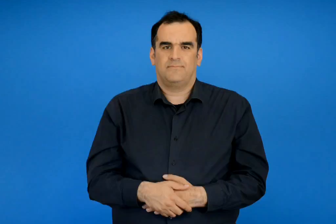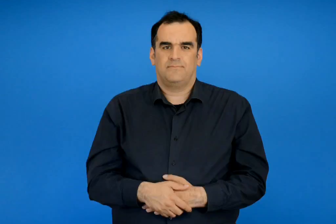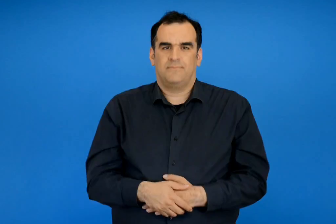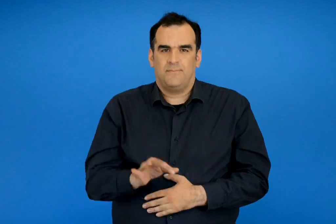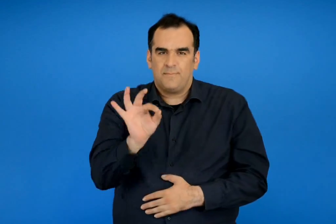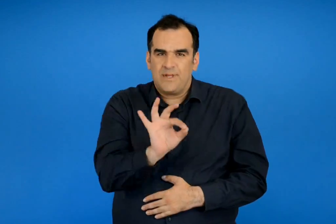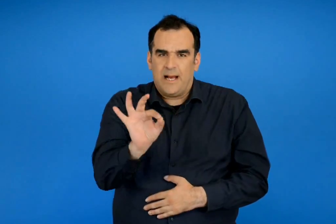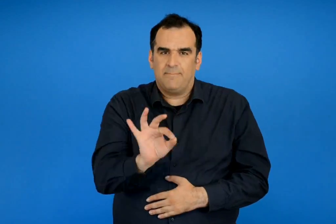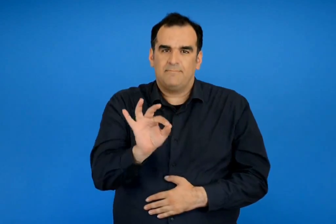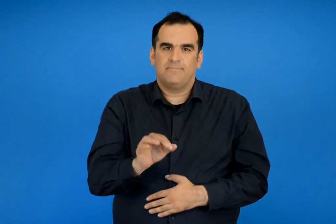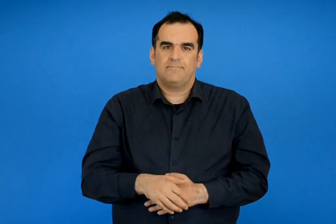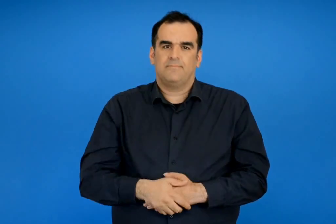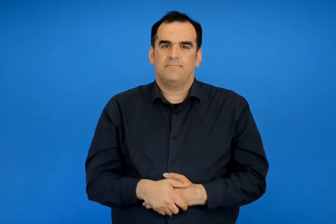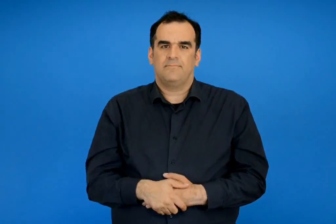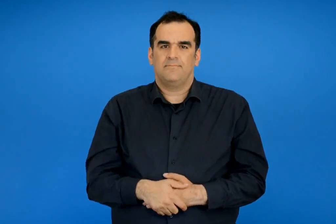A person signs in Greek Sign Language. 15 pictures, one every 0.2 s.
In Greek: μύγα
